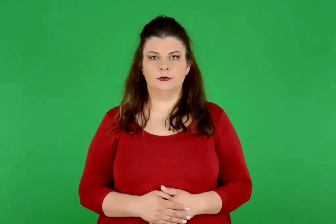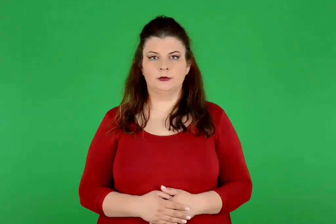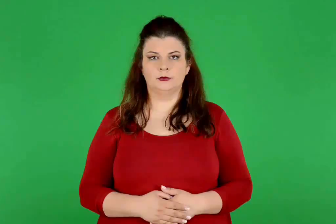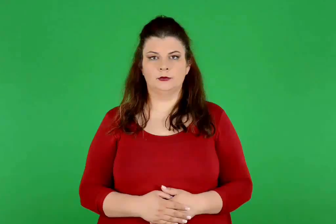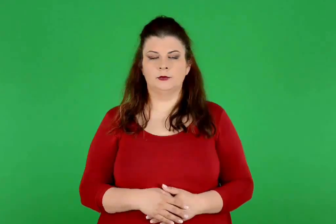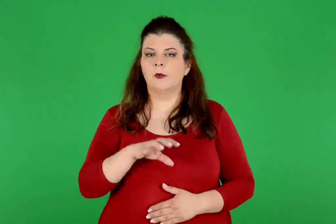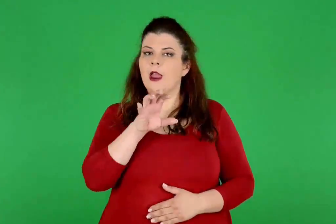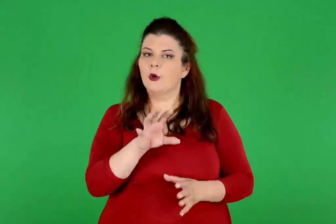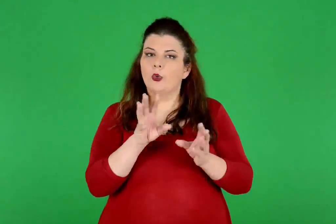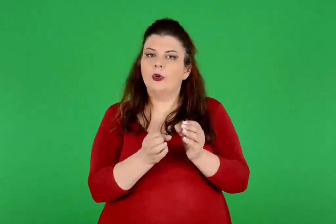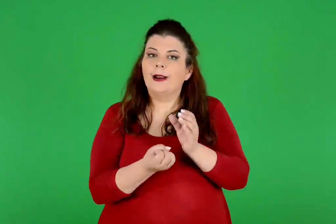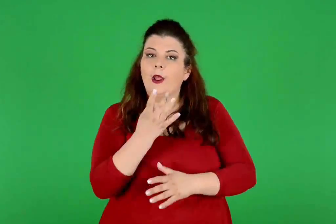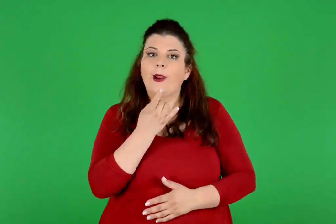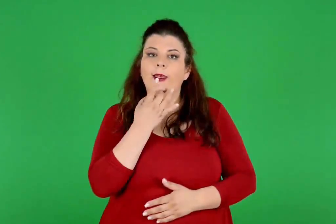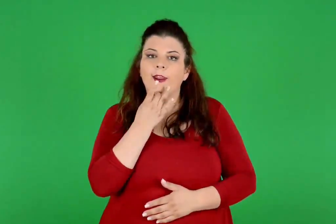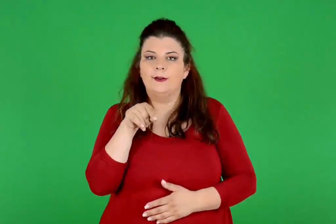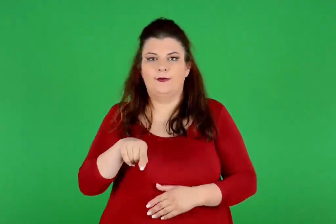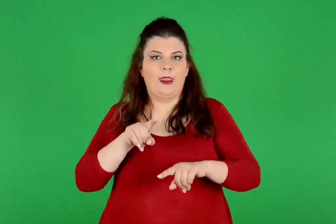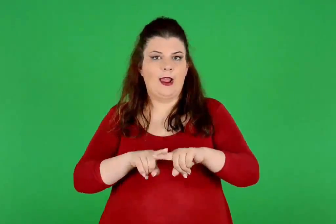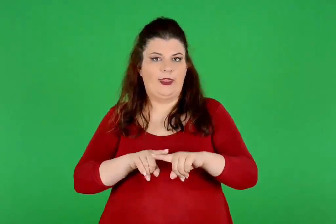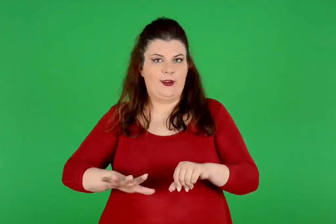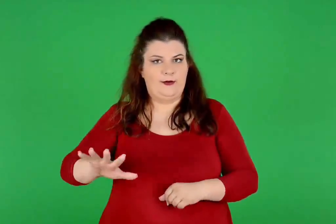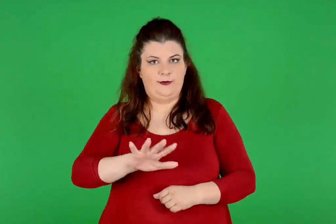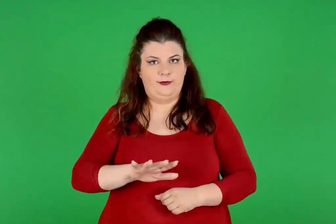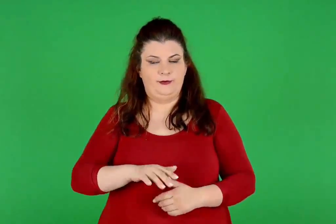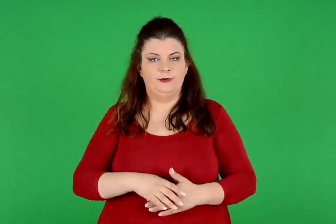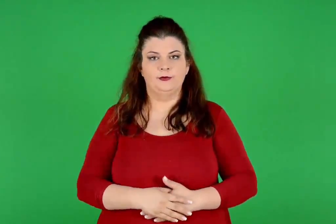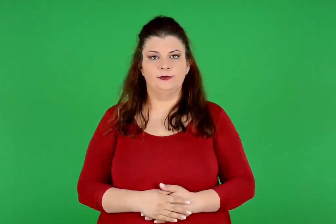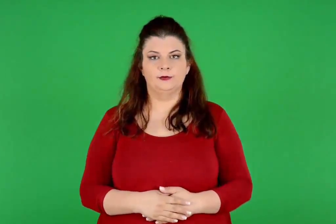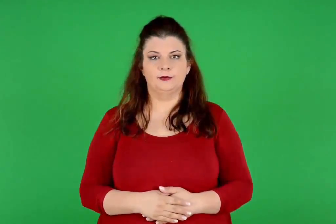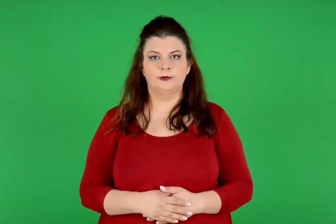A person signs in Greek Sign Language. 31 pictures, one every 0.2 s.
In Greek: η νεολιθική εποχή στην ελλάδα
